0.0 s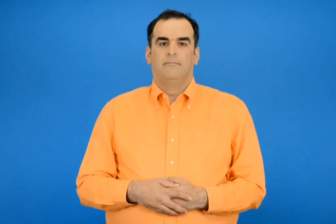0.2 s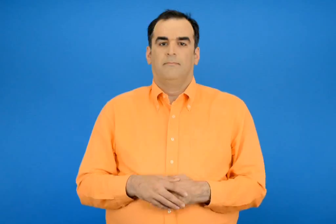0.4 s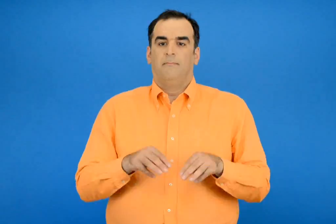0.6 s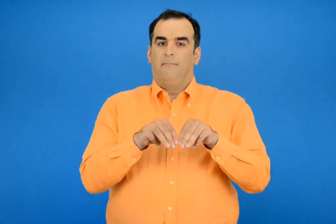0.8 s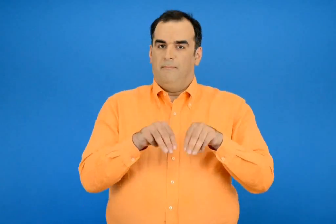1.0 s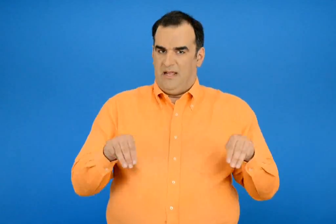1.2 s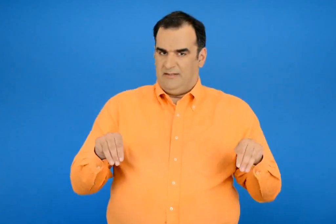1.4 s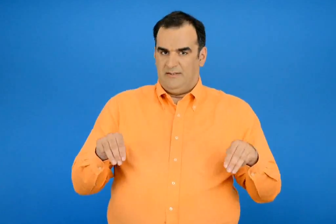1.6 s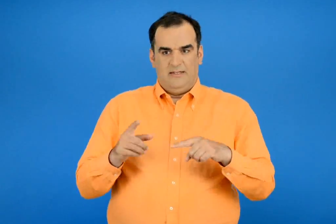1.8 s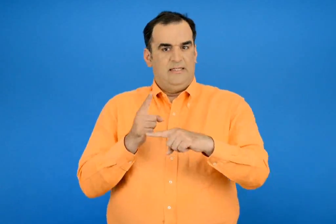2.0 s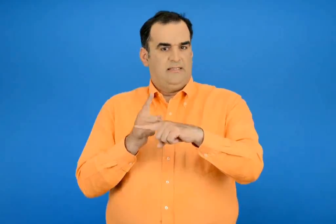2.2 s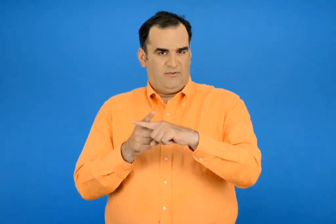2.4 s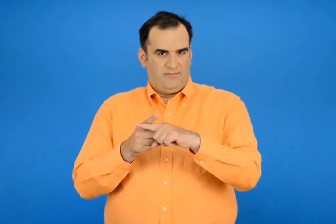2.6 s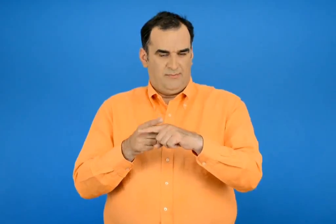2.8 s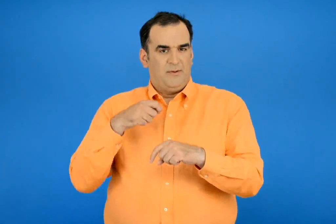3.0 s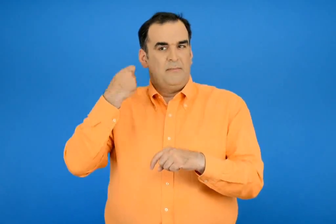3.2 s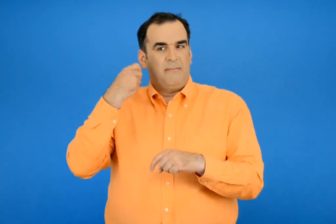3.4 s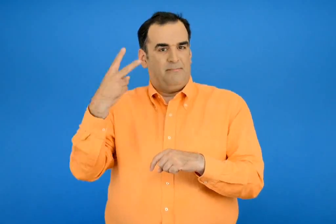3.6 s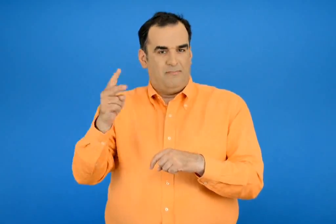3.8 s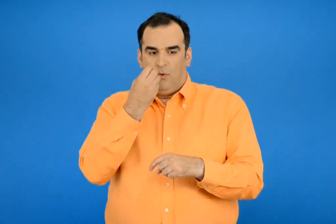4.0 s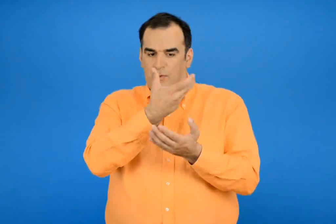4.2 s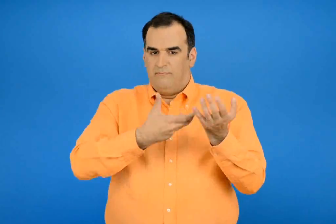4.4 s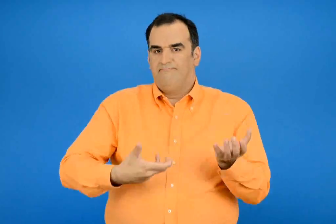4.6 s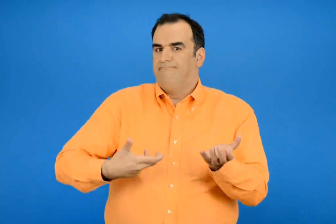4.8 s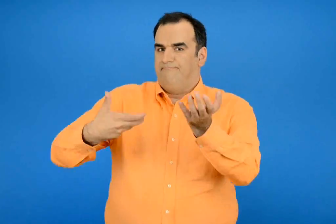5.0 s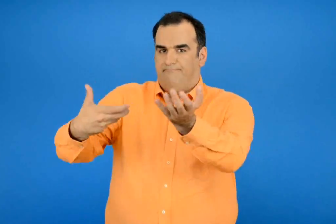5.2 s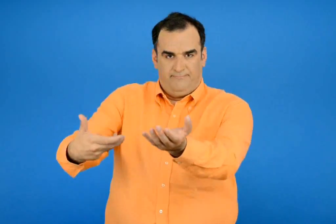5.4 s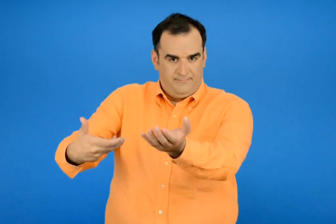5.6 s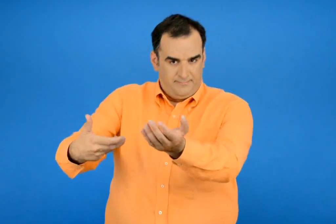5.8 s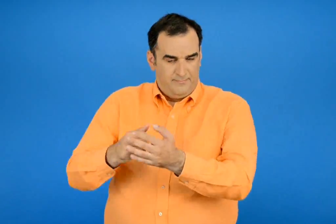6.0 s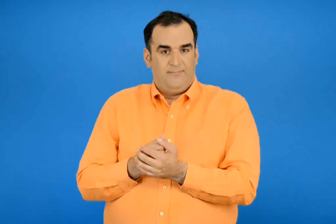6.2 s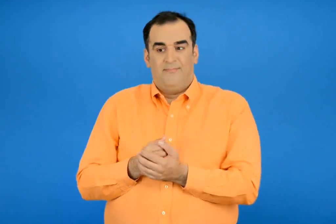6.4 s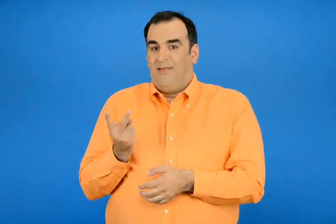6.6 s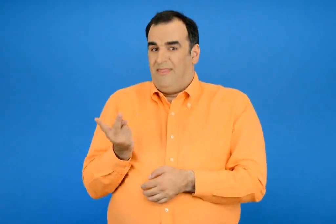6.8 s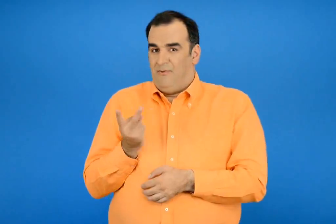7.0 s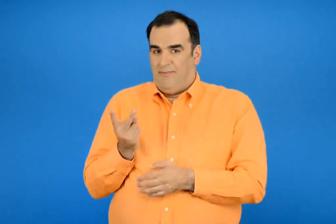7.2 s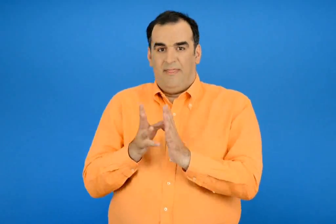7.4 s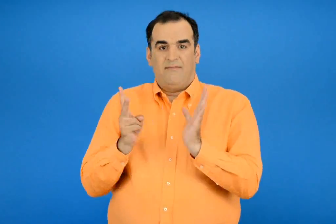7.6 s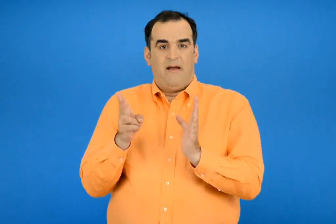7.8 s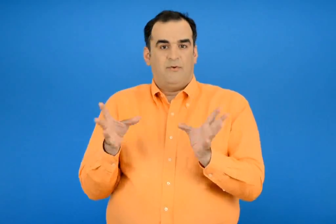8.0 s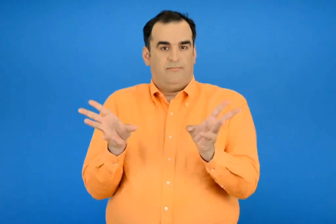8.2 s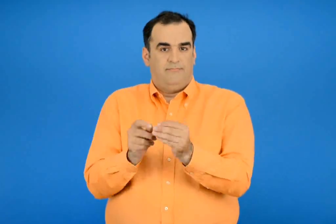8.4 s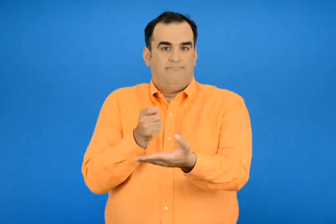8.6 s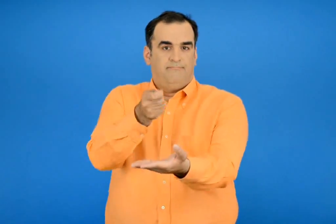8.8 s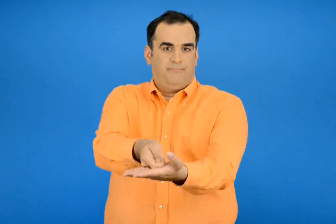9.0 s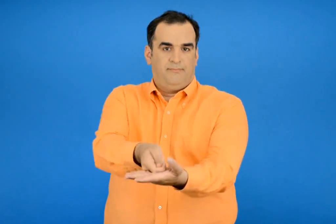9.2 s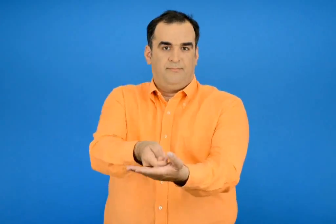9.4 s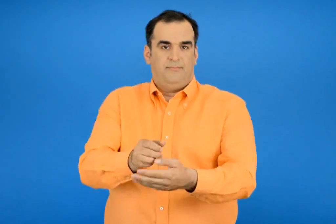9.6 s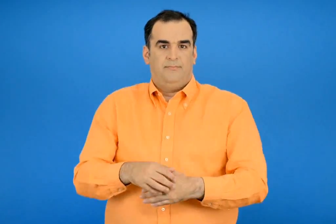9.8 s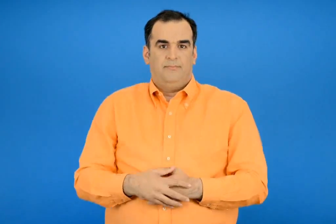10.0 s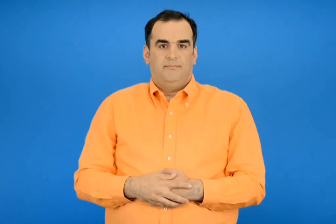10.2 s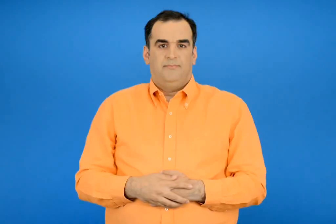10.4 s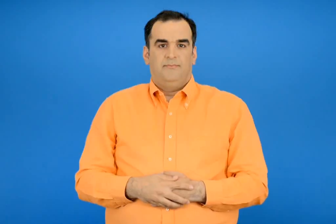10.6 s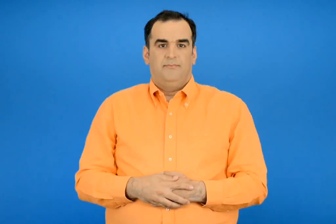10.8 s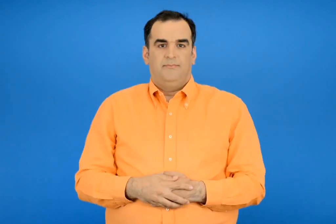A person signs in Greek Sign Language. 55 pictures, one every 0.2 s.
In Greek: ο μιχάλης και ο σταυρός αγοράσαν στη μητέρα τους λουλούδια έδωσαν συνολικά και οι δύο 17 €
